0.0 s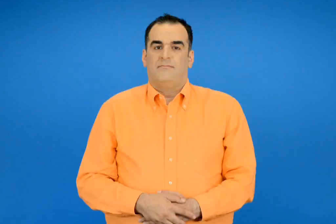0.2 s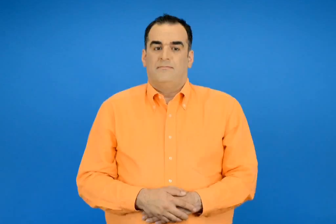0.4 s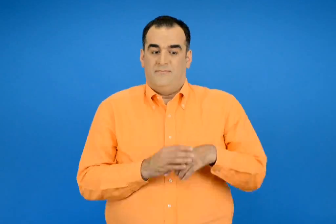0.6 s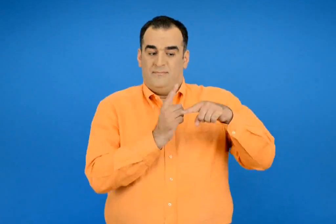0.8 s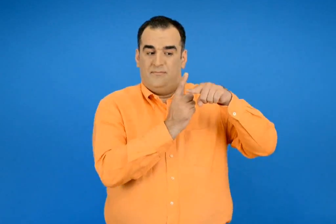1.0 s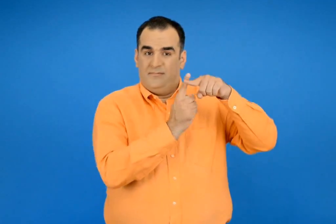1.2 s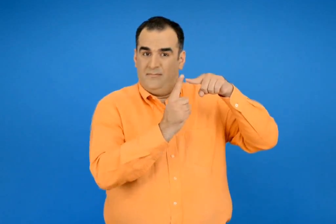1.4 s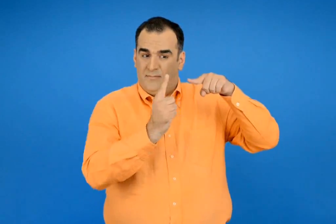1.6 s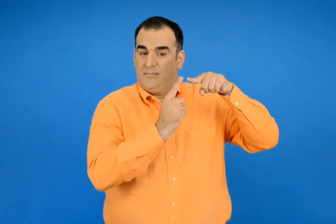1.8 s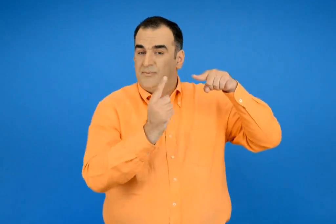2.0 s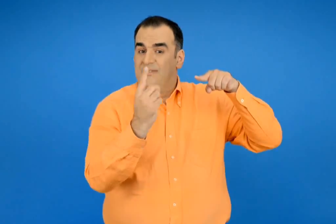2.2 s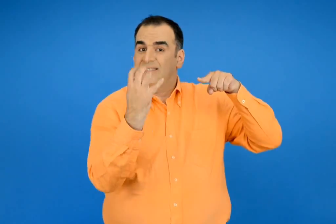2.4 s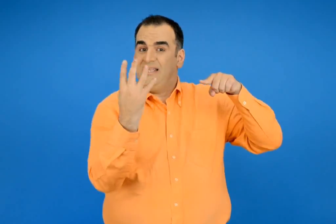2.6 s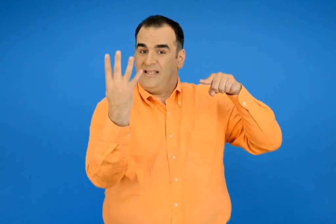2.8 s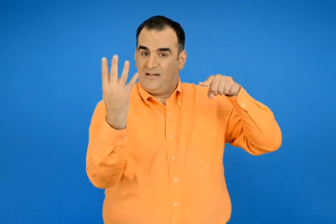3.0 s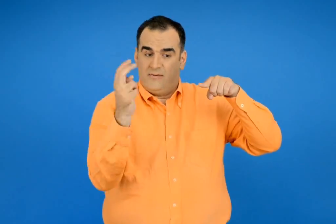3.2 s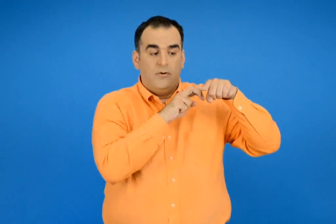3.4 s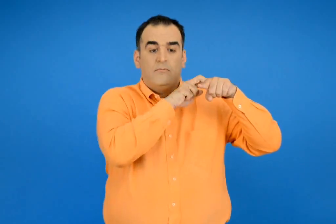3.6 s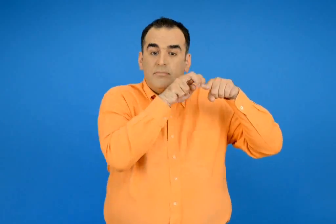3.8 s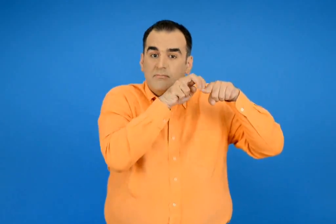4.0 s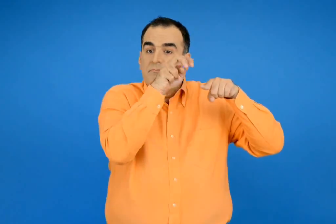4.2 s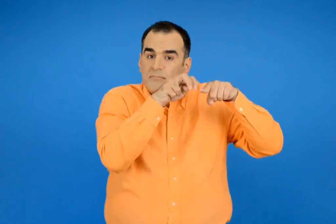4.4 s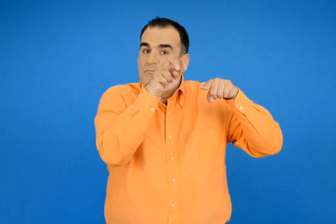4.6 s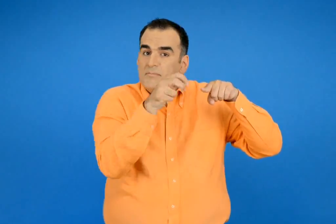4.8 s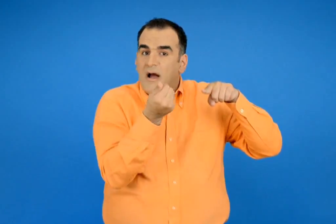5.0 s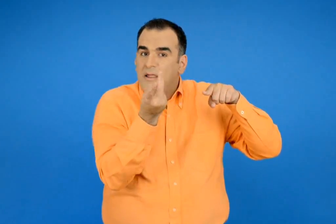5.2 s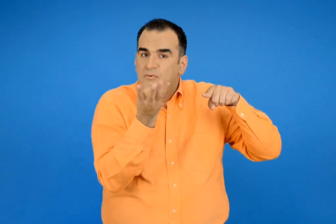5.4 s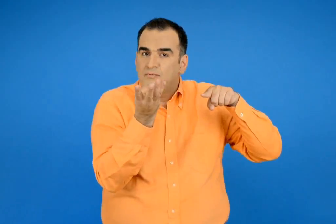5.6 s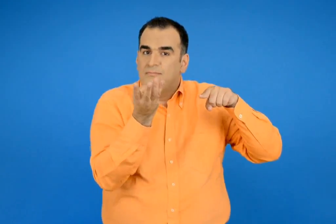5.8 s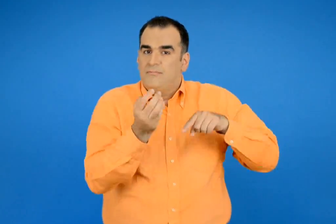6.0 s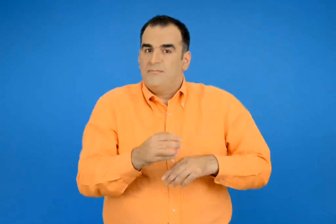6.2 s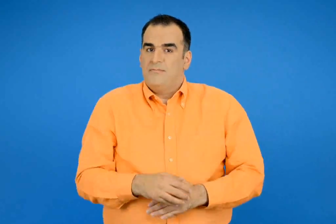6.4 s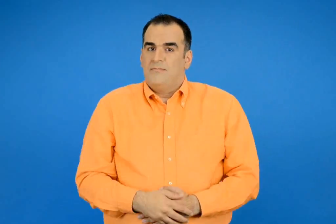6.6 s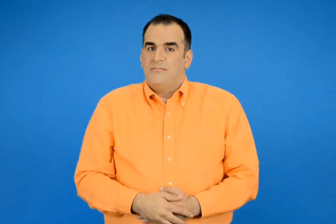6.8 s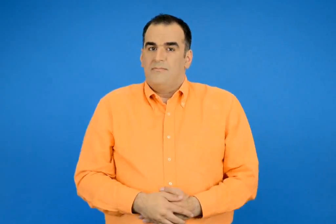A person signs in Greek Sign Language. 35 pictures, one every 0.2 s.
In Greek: για να φτάσει στο 44 θα πατήσει στους αριθμούς
